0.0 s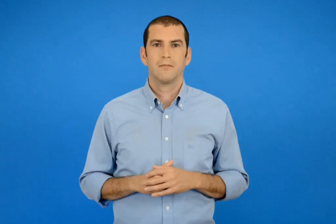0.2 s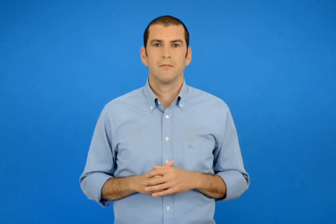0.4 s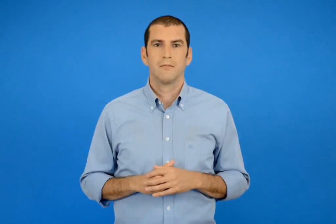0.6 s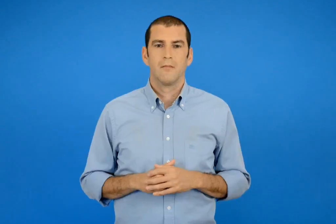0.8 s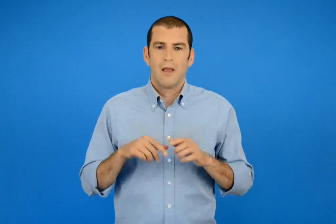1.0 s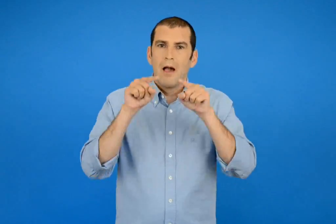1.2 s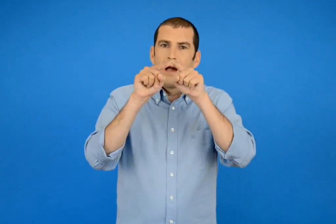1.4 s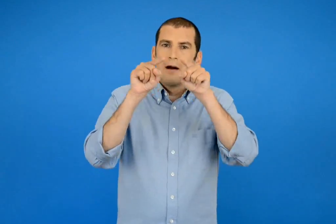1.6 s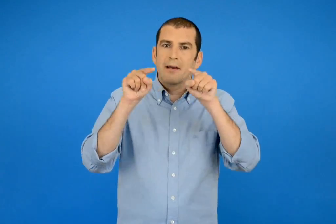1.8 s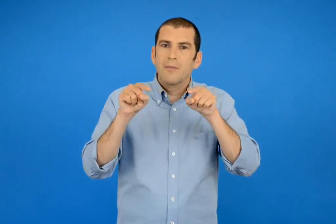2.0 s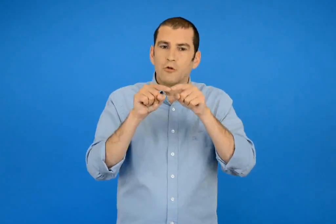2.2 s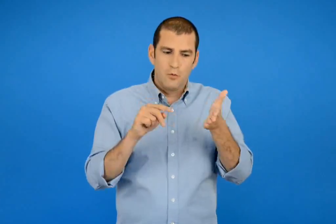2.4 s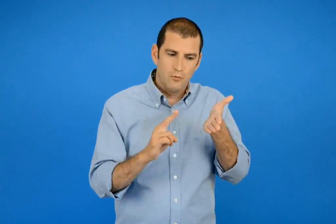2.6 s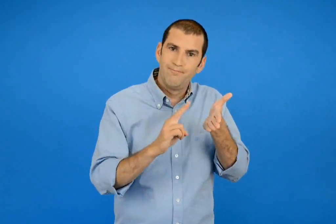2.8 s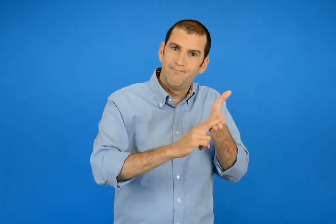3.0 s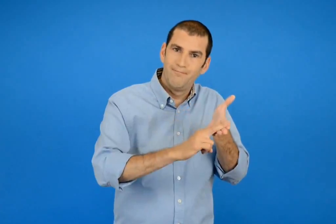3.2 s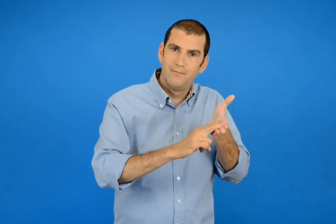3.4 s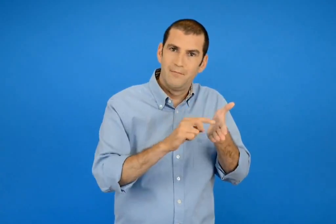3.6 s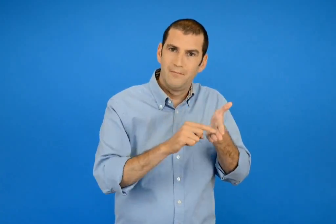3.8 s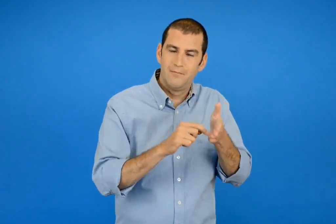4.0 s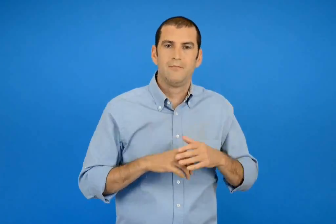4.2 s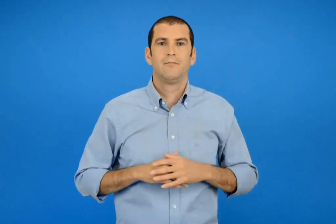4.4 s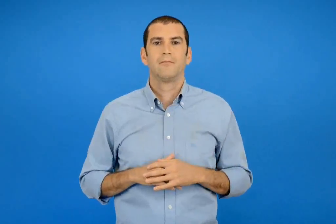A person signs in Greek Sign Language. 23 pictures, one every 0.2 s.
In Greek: γραμματόσημο
